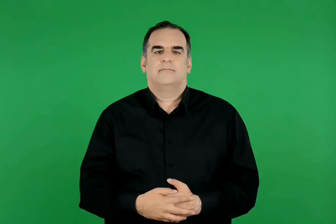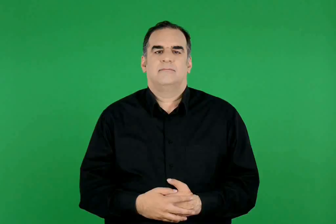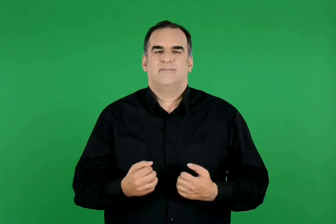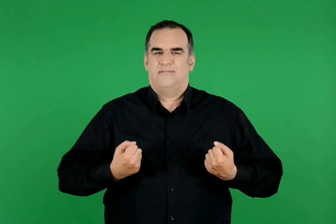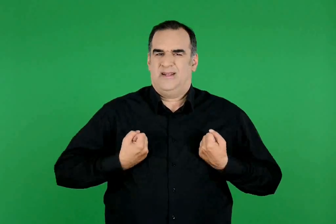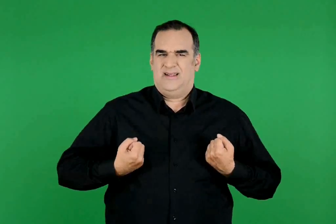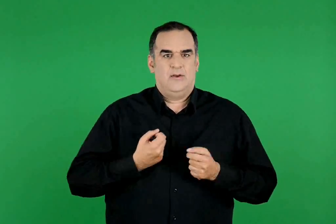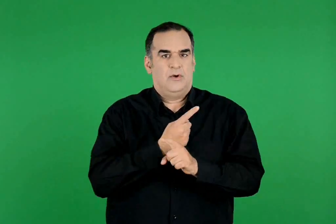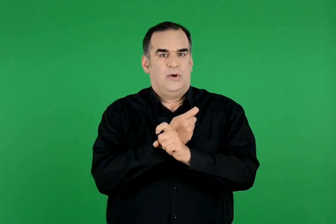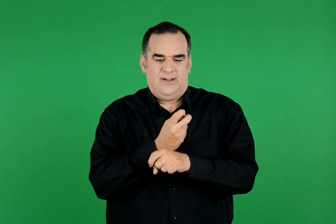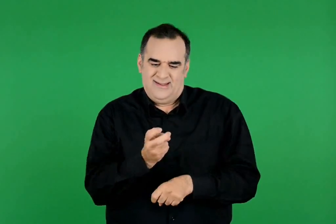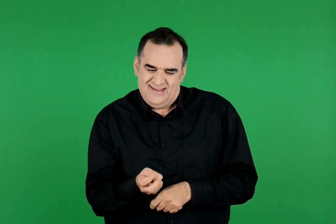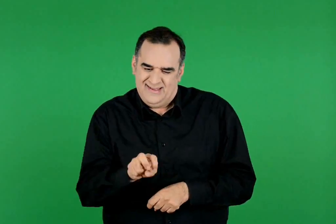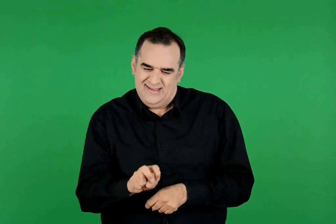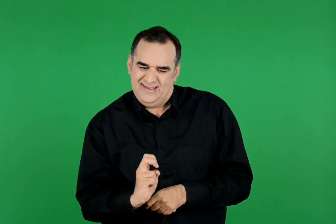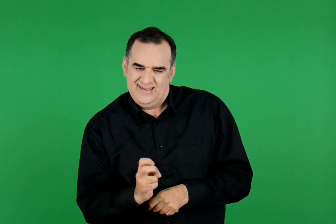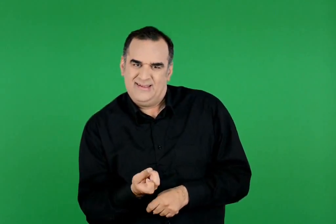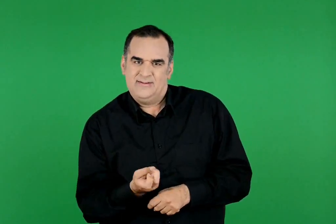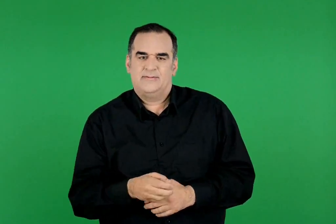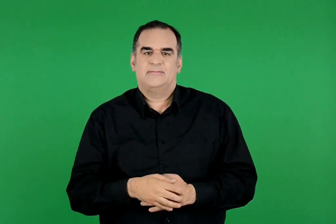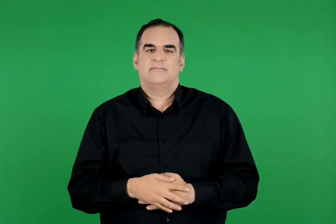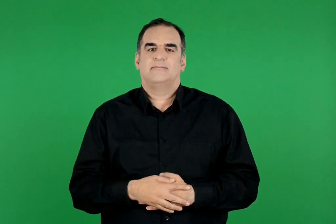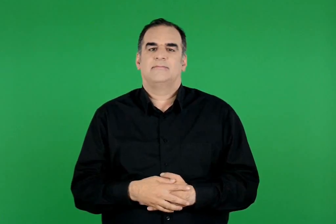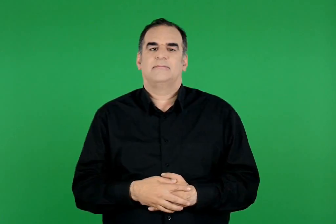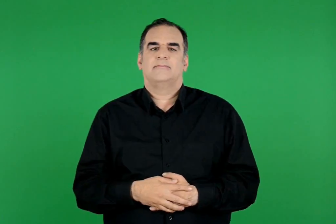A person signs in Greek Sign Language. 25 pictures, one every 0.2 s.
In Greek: παιχνίδι με κότσια
